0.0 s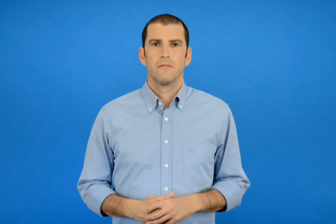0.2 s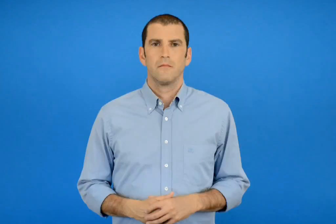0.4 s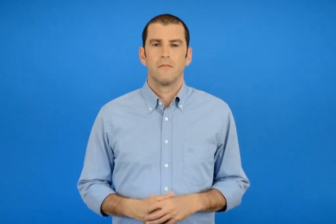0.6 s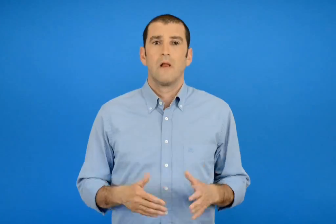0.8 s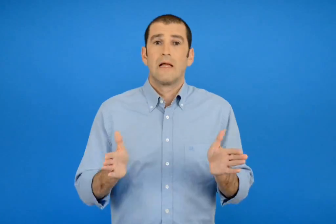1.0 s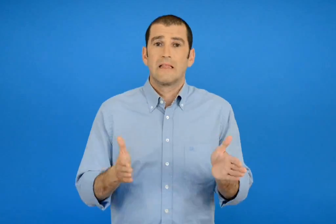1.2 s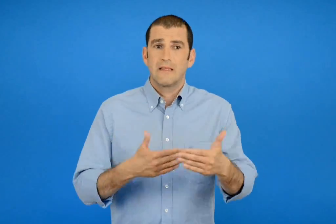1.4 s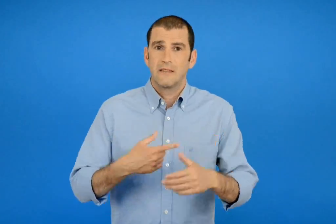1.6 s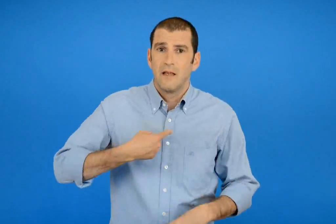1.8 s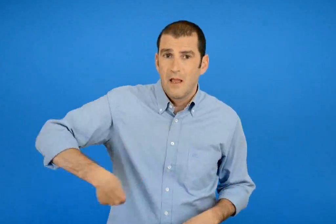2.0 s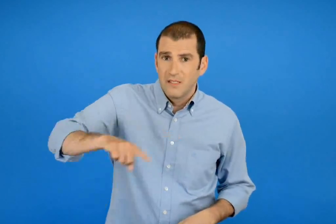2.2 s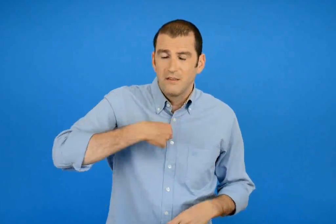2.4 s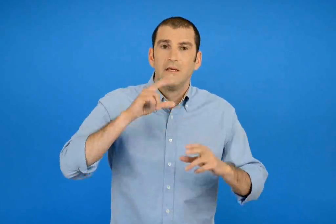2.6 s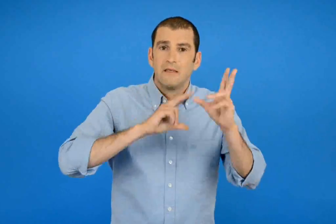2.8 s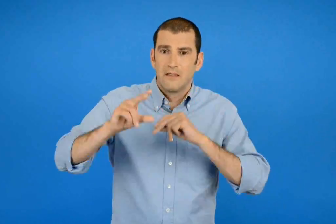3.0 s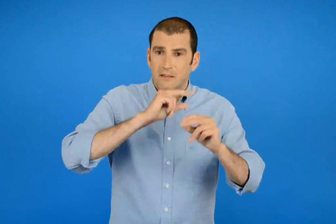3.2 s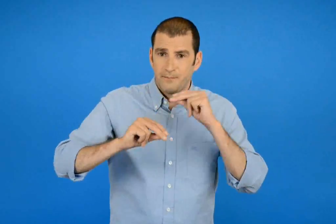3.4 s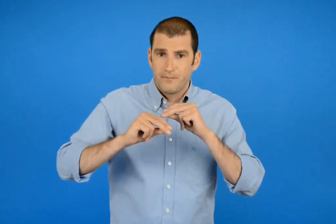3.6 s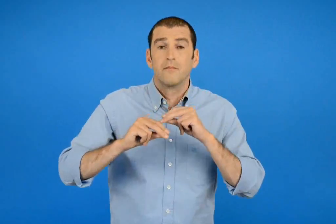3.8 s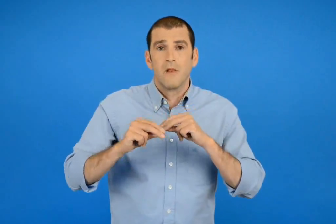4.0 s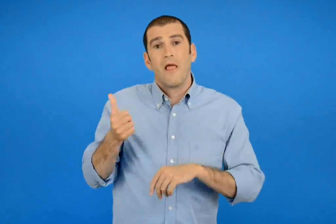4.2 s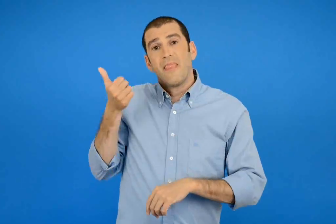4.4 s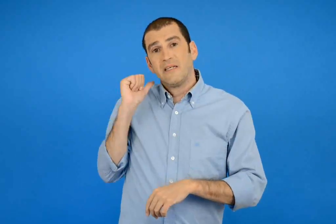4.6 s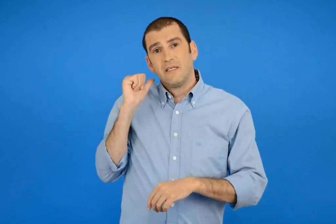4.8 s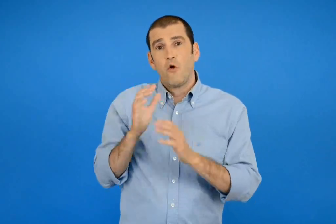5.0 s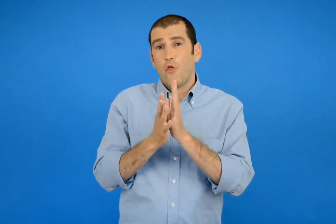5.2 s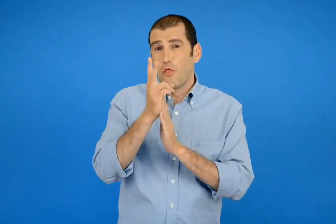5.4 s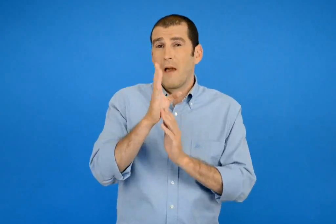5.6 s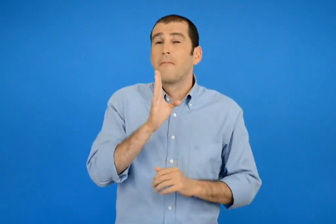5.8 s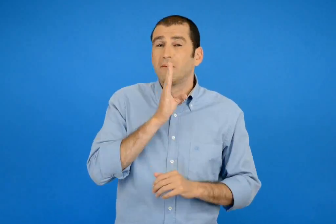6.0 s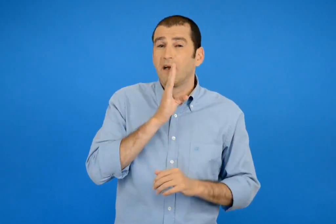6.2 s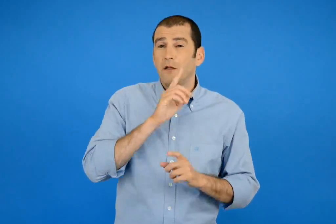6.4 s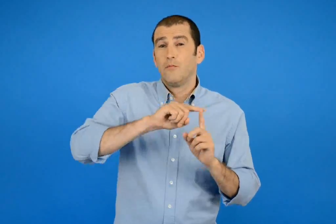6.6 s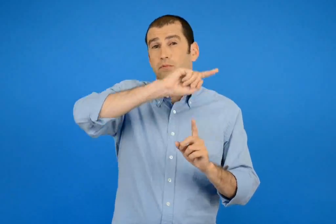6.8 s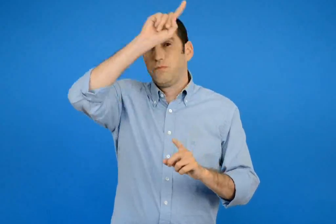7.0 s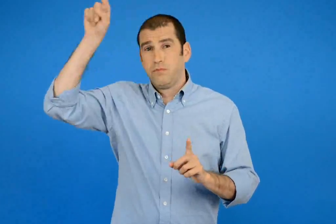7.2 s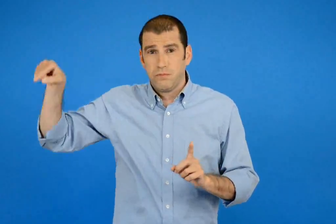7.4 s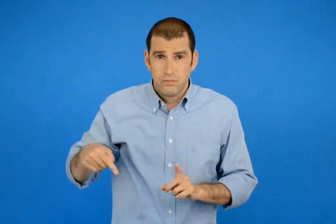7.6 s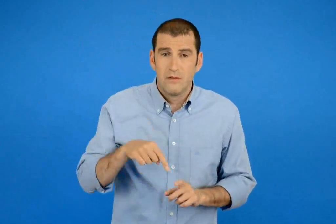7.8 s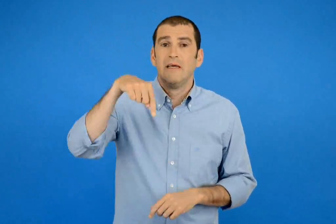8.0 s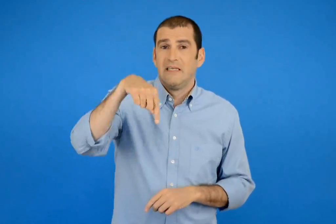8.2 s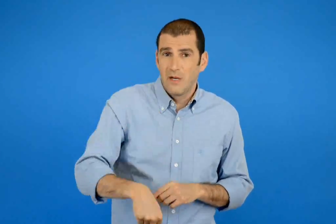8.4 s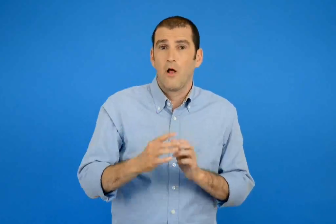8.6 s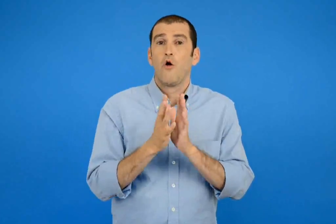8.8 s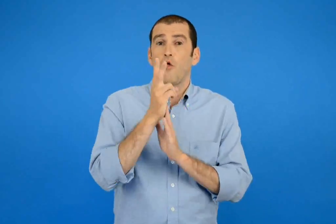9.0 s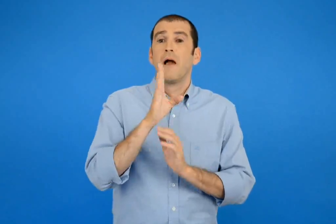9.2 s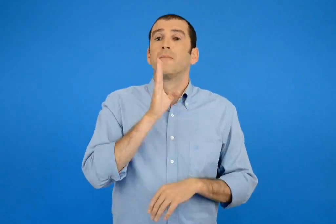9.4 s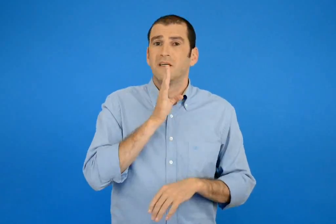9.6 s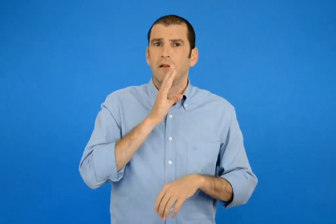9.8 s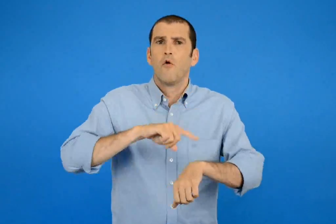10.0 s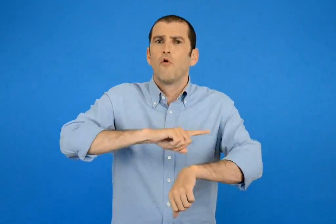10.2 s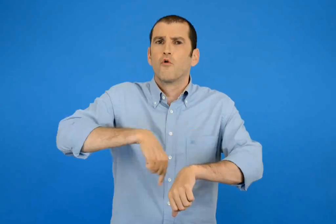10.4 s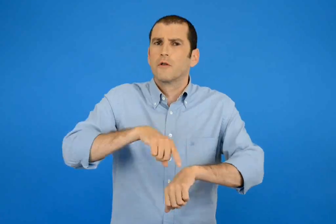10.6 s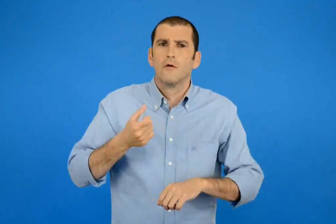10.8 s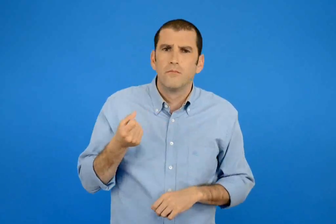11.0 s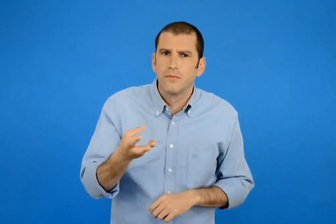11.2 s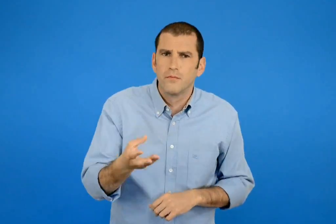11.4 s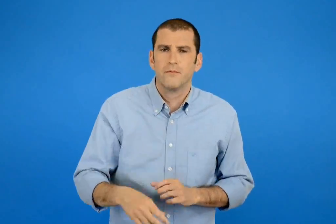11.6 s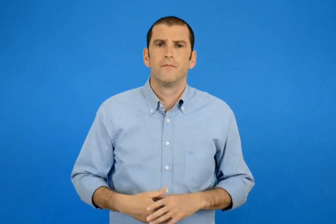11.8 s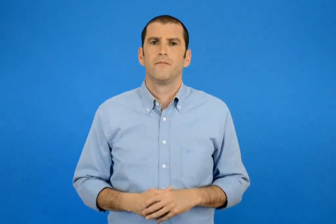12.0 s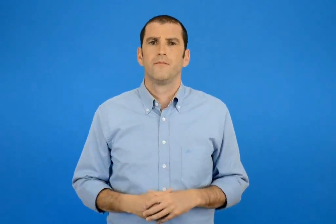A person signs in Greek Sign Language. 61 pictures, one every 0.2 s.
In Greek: συζητάμε στην τάξη πόσες ώρες πέρασαν από τις 12 το μεσημέρι χτες μέχρι τις 12 το μεσημέρι σήμερα
